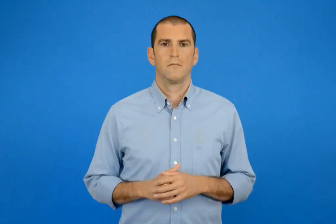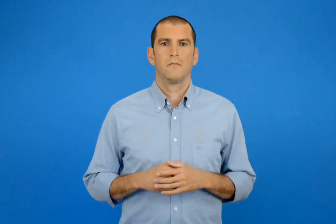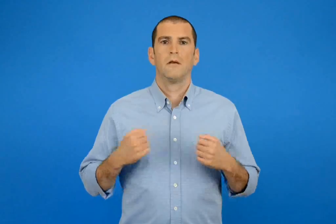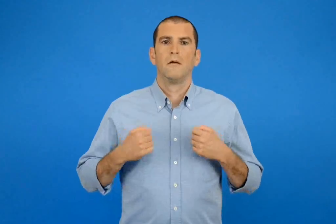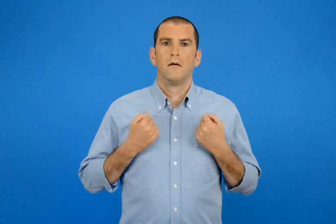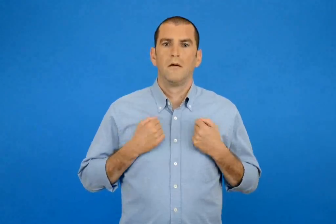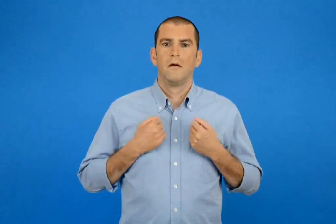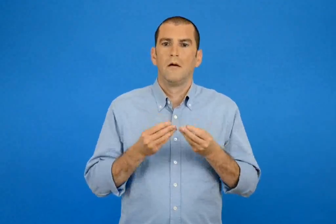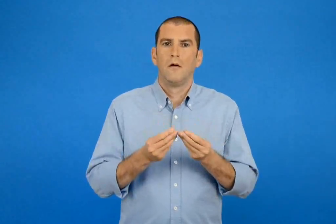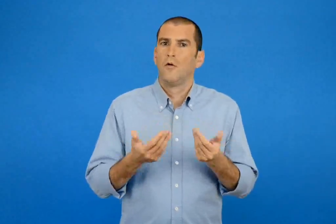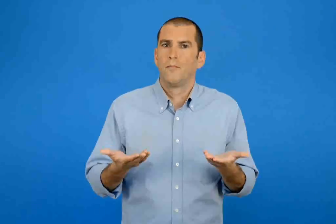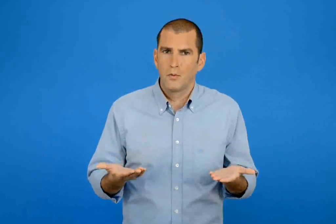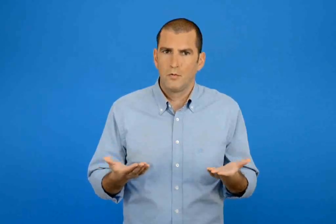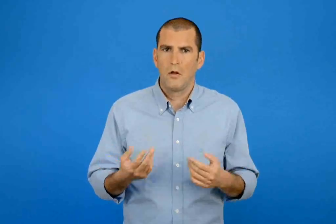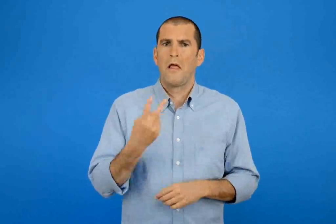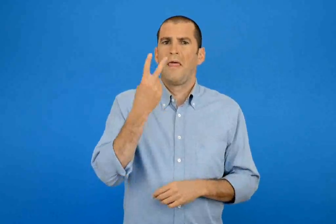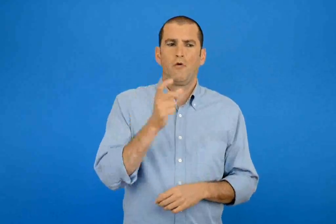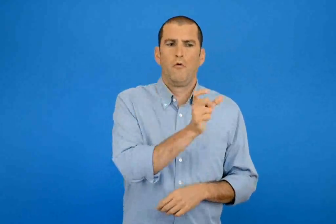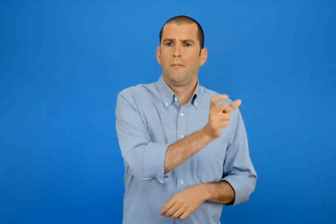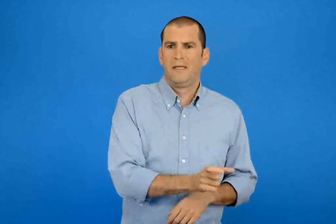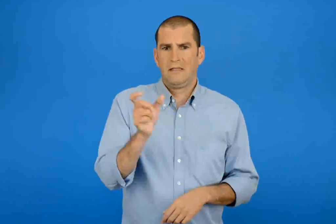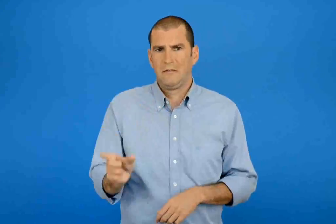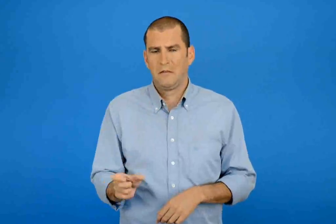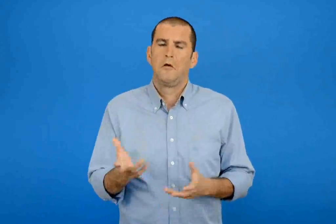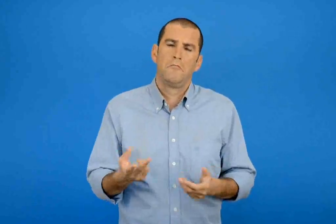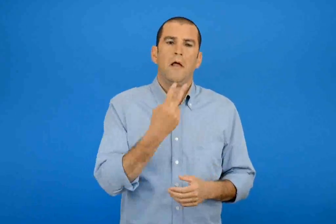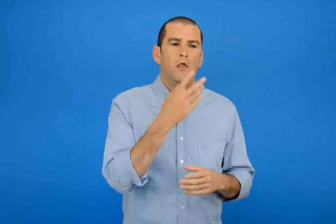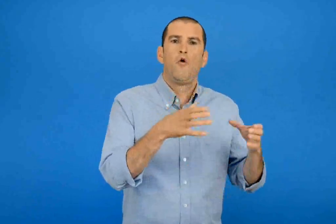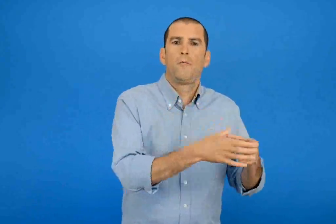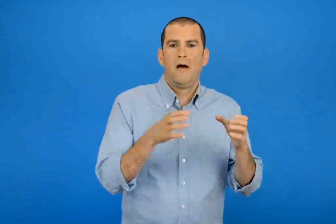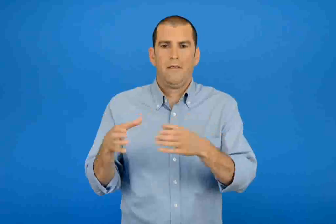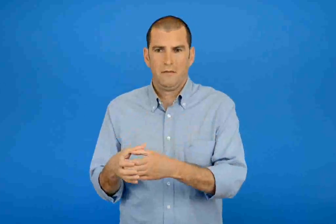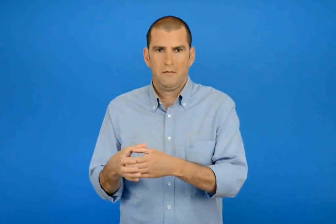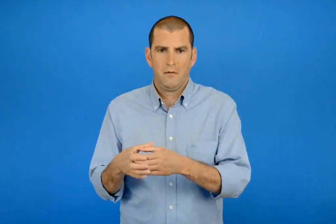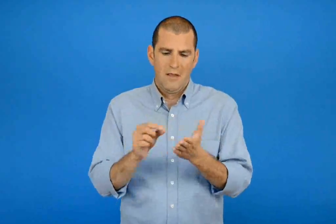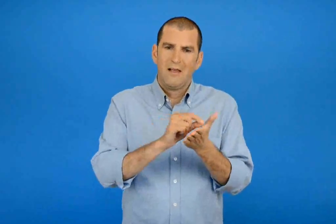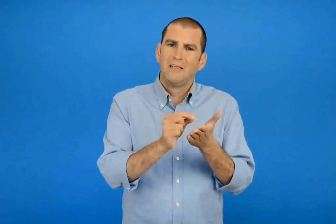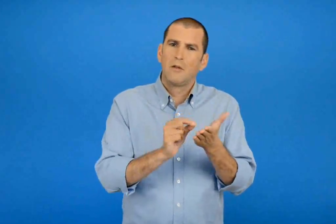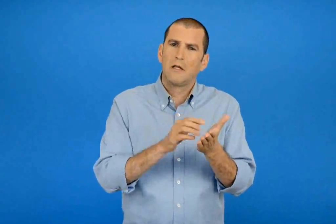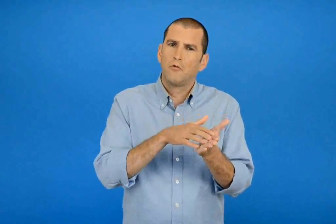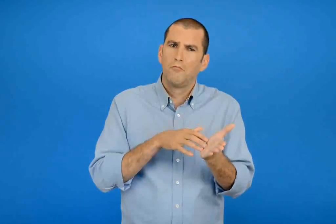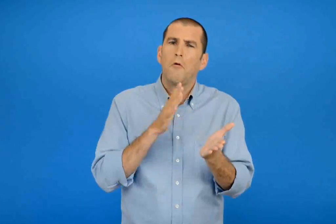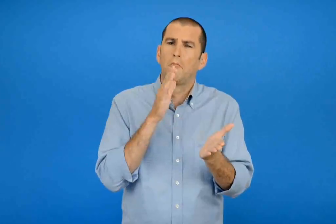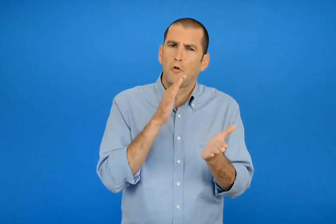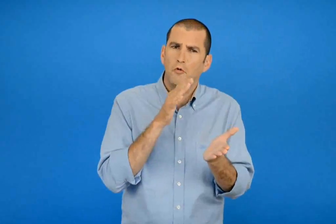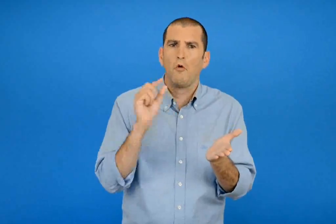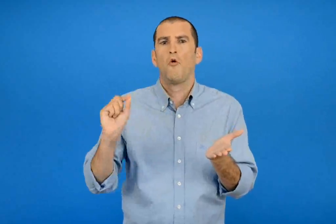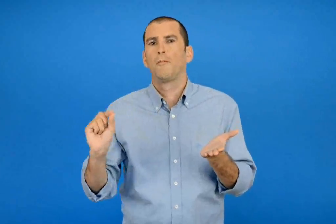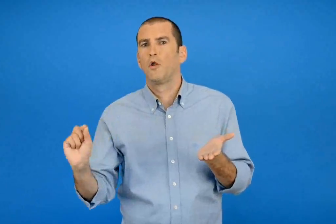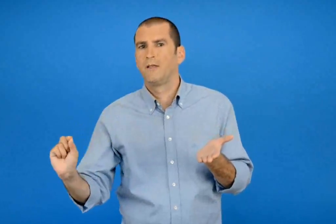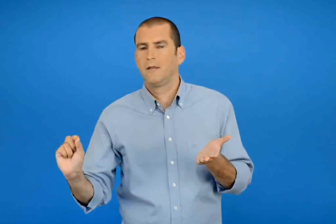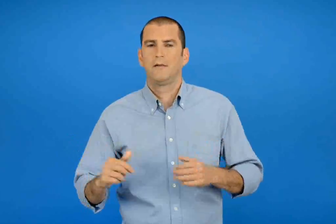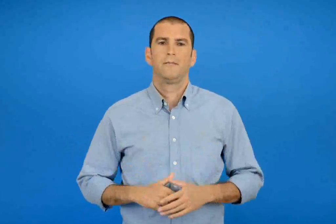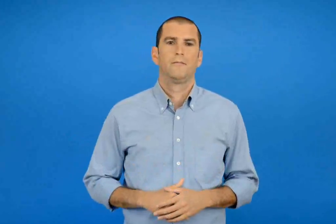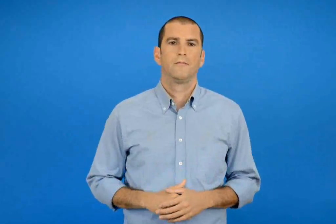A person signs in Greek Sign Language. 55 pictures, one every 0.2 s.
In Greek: πως παίζεται 2 παίχτες η 2 ομάδες πρόχειρο σημειωματάριο μολυβί
